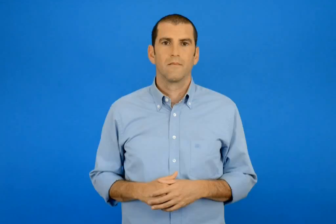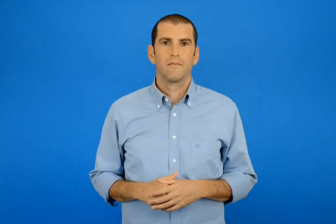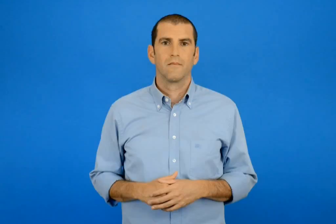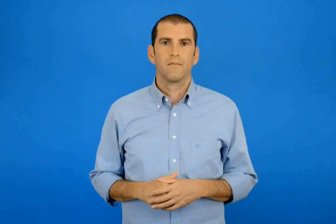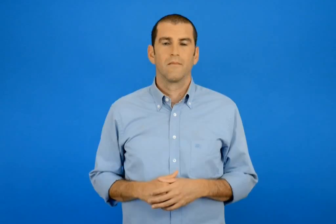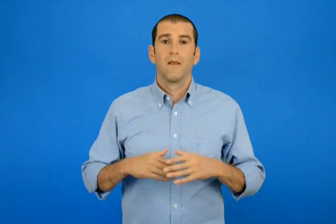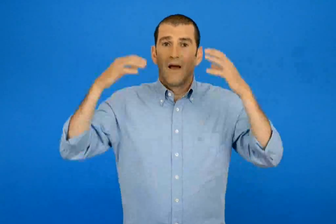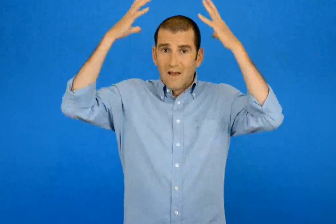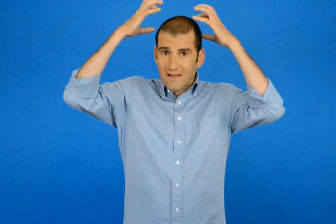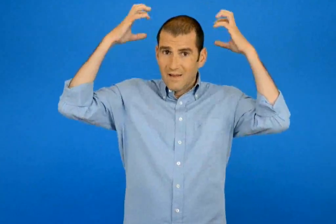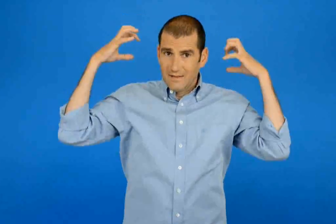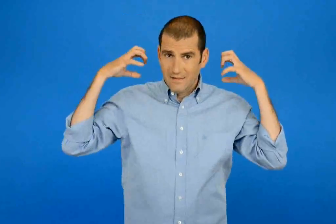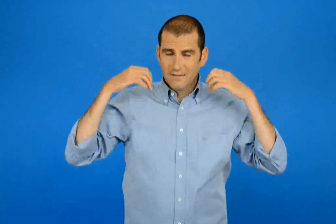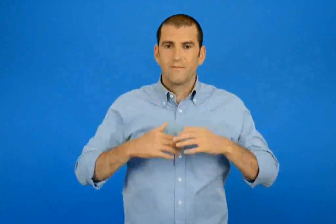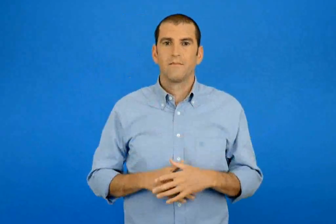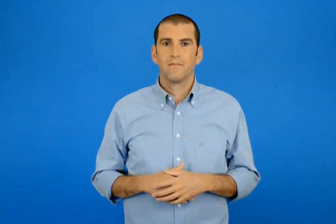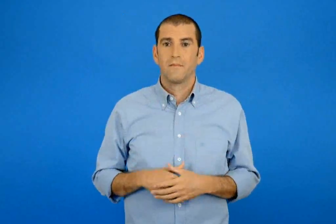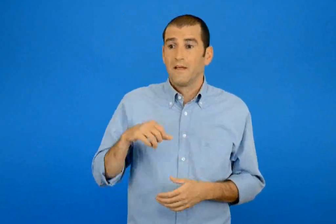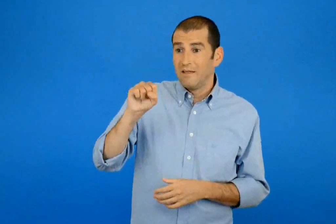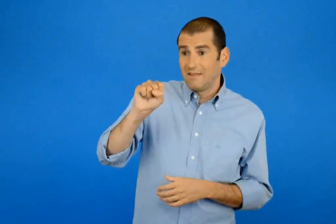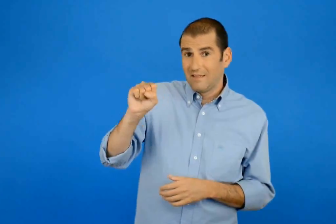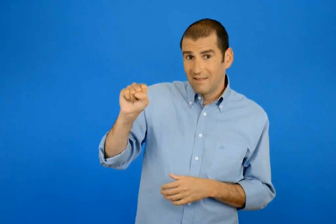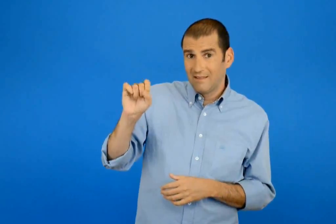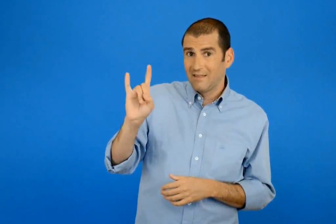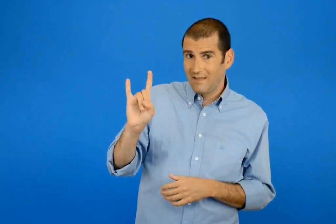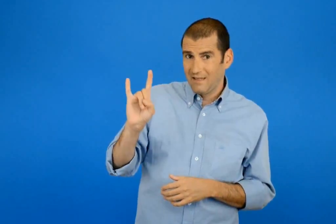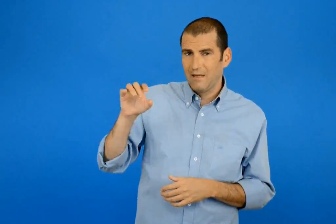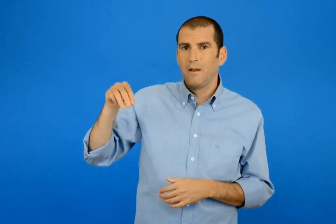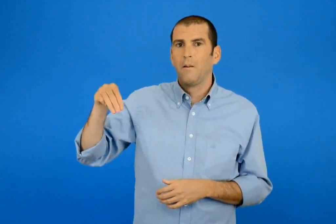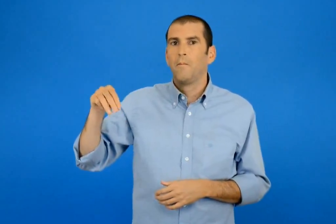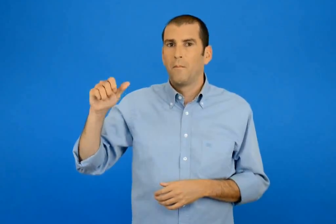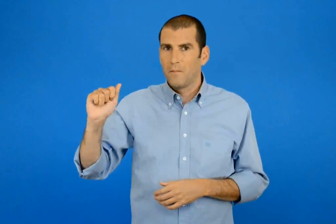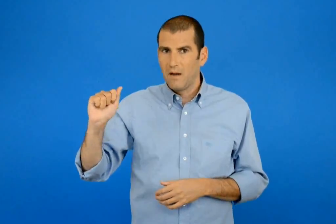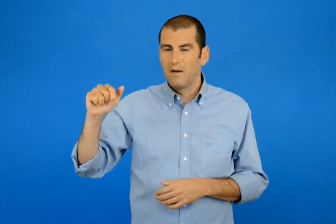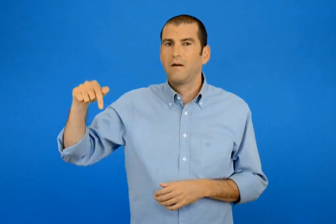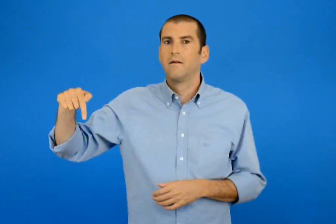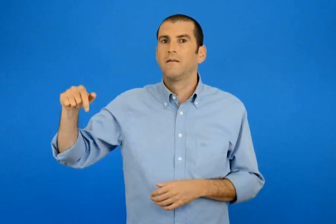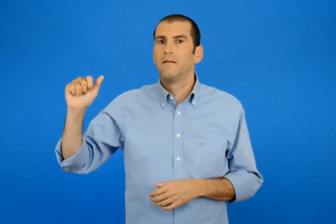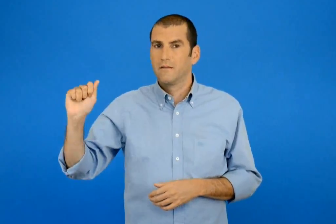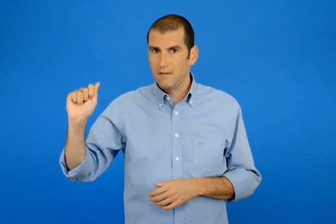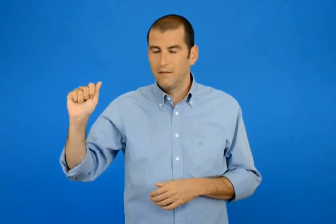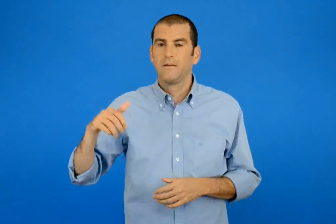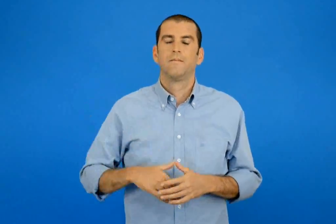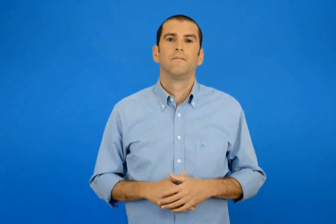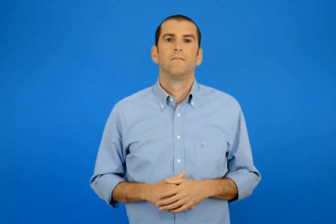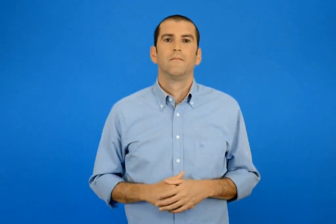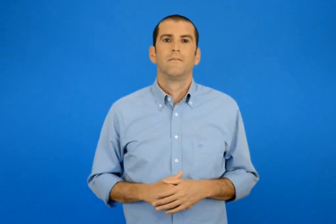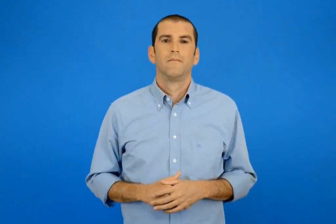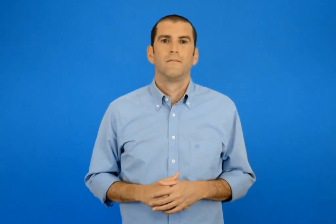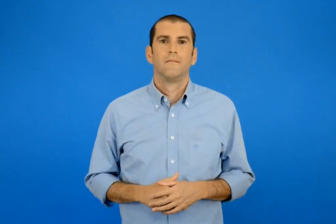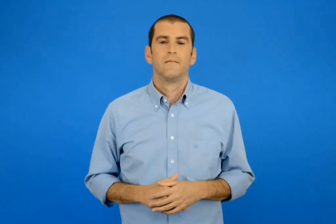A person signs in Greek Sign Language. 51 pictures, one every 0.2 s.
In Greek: γαλήνη σοί μα τα
